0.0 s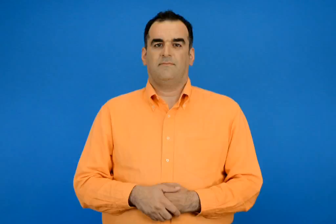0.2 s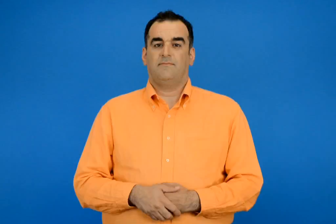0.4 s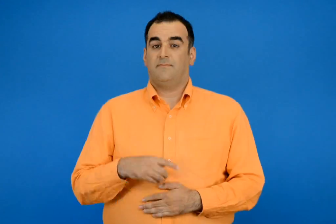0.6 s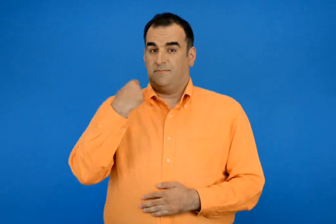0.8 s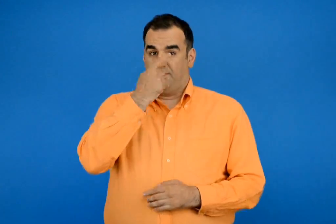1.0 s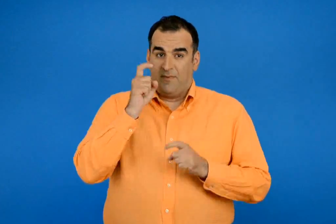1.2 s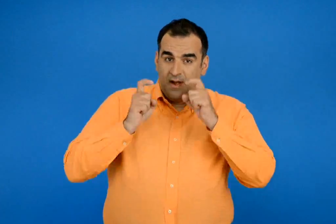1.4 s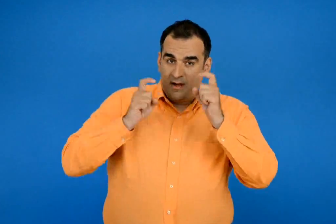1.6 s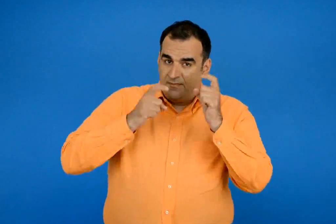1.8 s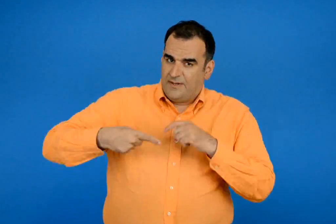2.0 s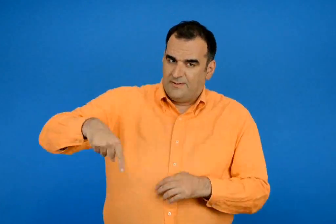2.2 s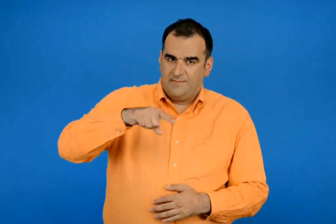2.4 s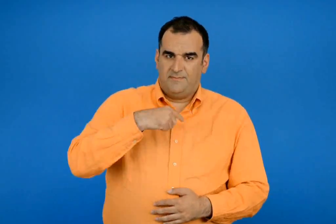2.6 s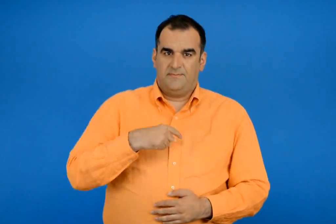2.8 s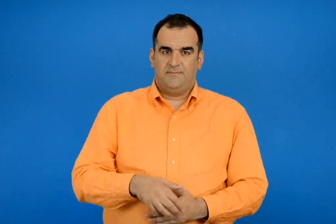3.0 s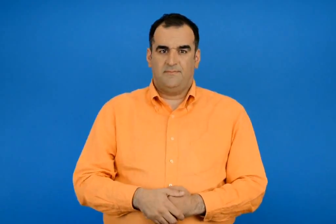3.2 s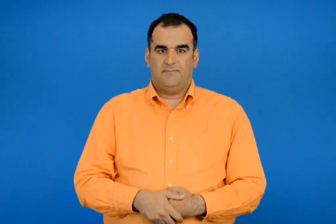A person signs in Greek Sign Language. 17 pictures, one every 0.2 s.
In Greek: με τις εκφράσεις μας
